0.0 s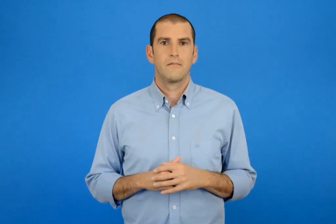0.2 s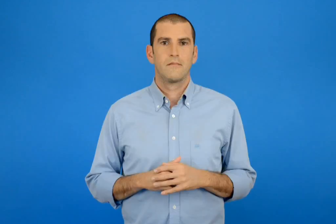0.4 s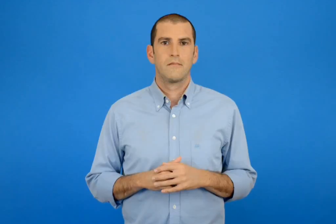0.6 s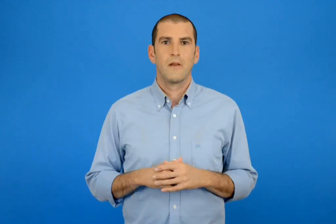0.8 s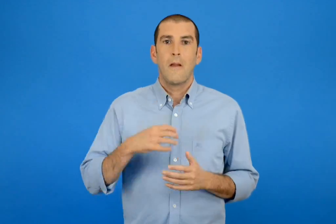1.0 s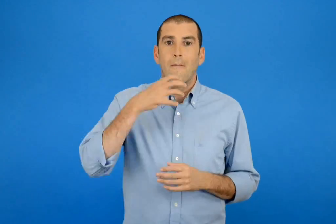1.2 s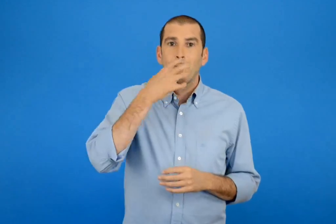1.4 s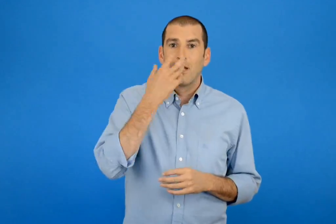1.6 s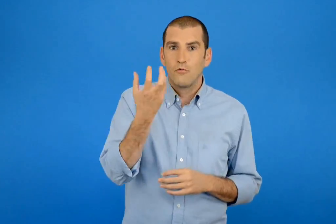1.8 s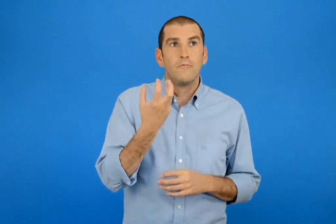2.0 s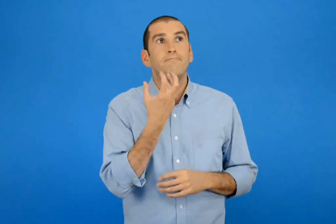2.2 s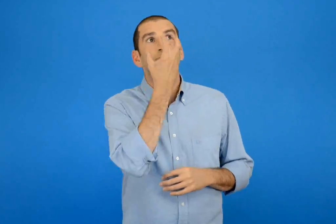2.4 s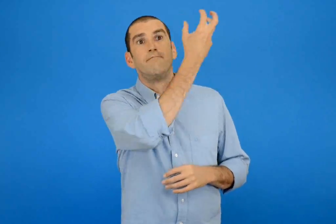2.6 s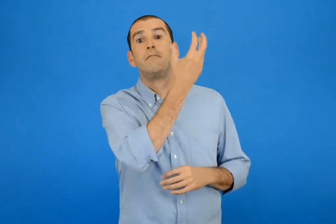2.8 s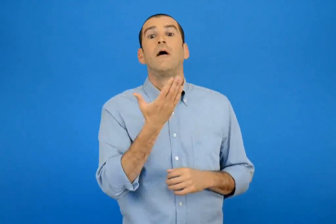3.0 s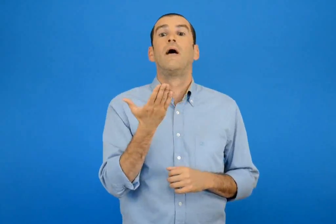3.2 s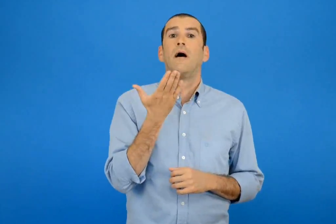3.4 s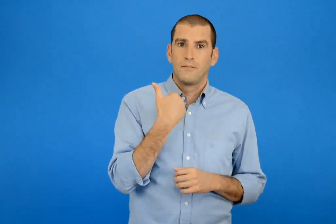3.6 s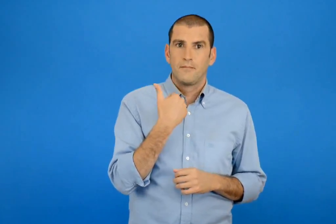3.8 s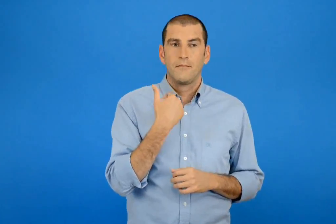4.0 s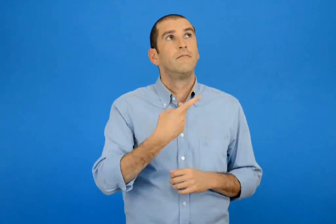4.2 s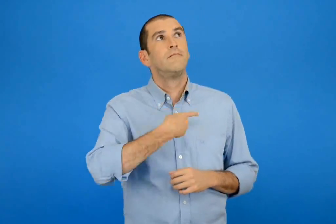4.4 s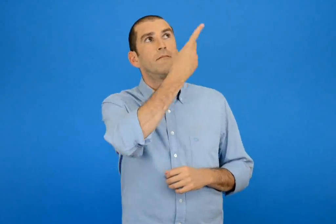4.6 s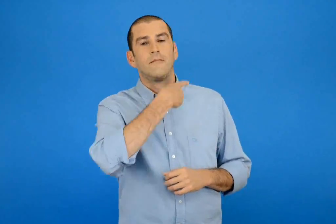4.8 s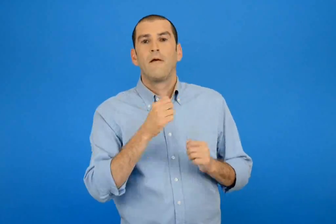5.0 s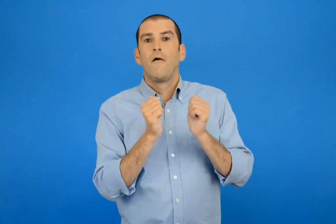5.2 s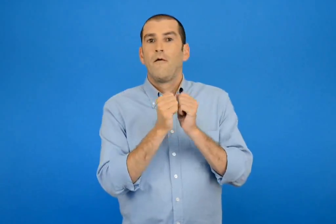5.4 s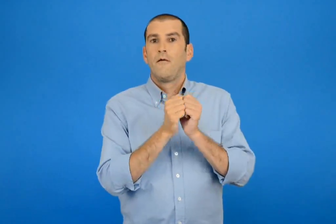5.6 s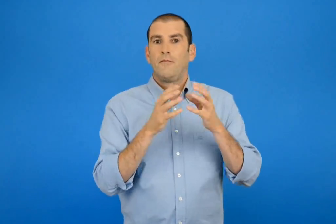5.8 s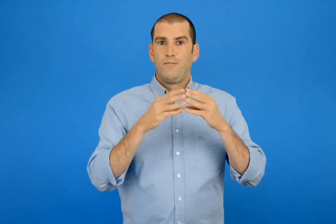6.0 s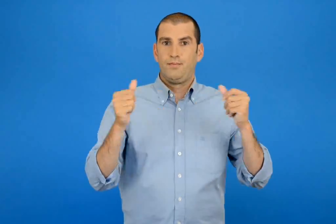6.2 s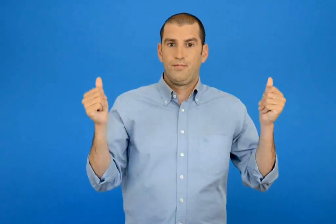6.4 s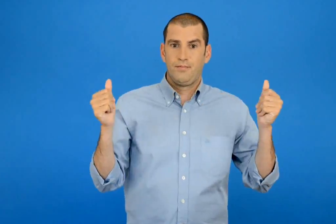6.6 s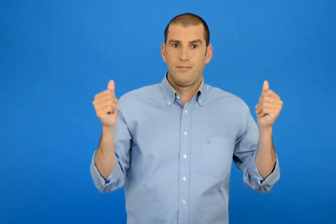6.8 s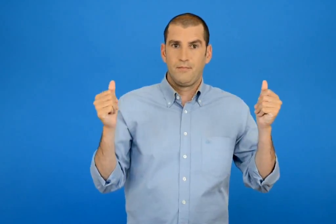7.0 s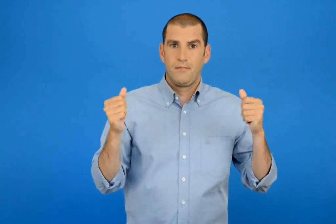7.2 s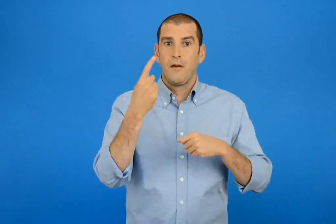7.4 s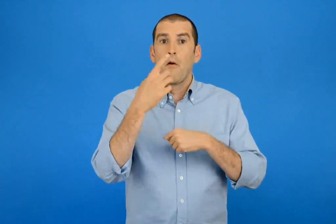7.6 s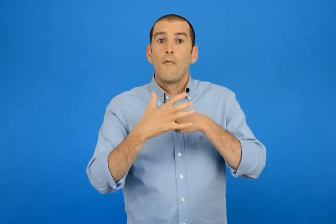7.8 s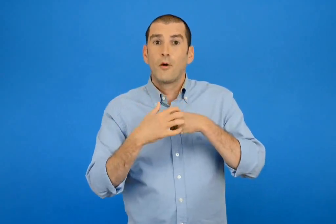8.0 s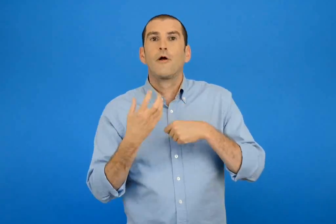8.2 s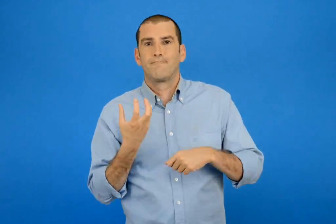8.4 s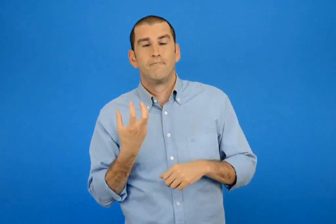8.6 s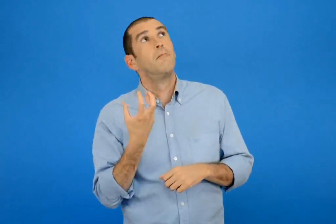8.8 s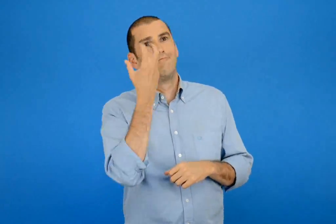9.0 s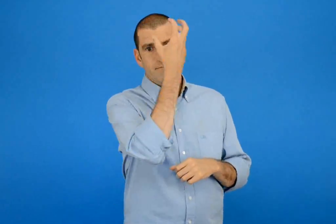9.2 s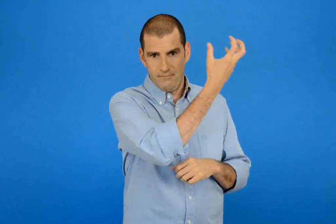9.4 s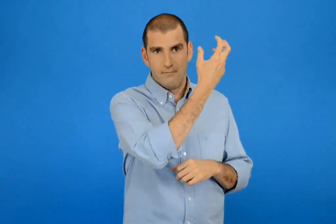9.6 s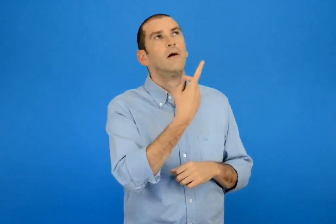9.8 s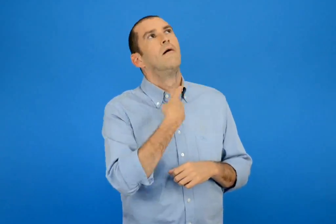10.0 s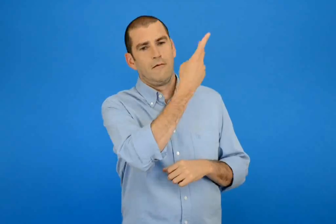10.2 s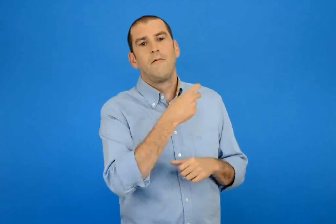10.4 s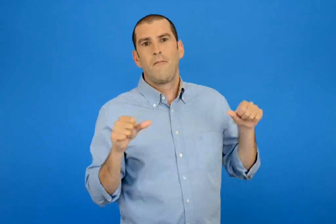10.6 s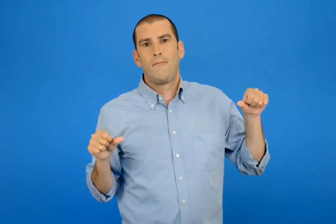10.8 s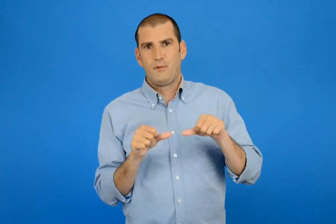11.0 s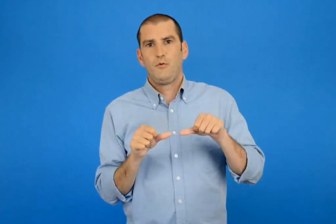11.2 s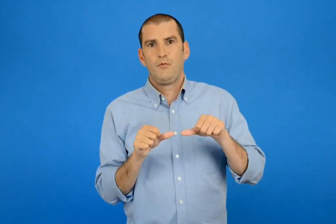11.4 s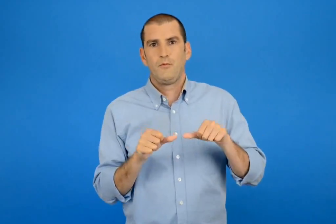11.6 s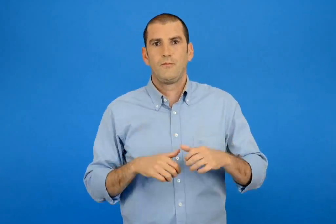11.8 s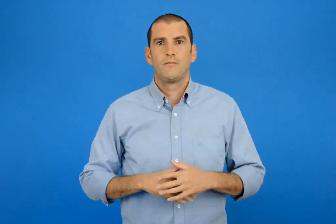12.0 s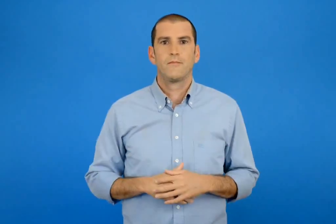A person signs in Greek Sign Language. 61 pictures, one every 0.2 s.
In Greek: δε σου έστειλα το μήλο και σε έχασα από φίλο μα με ένα πορτοκαλί θα σε κερδίσω πάλι
